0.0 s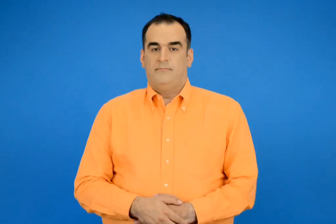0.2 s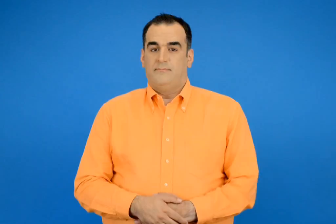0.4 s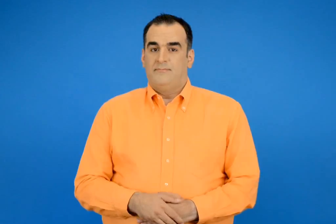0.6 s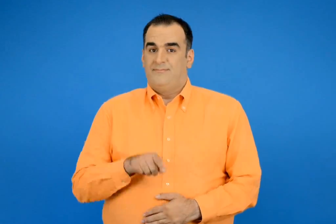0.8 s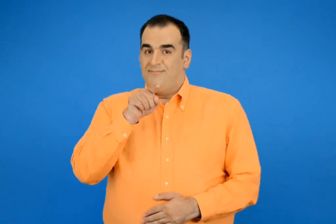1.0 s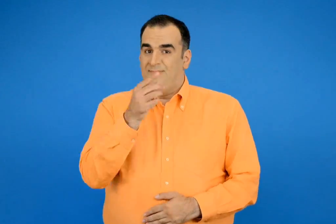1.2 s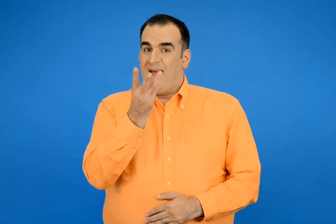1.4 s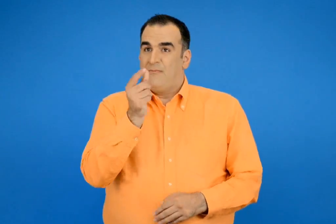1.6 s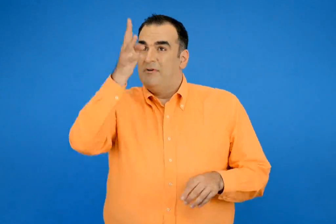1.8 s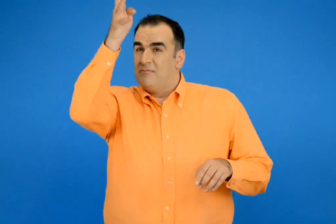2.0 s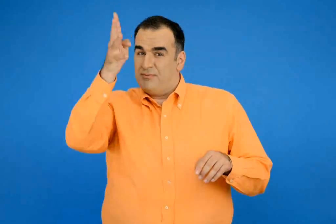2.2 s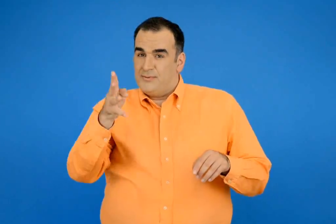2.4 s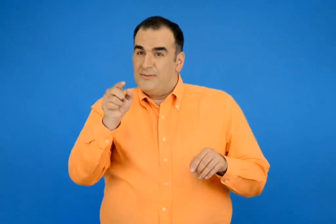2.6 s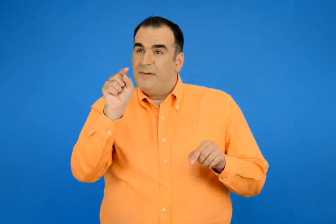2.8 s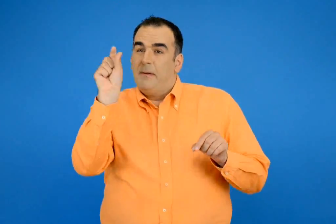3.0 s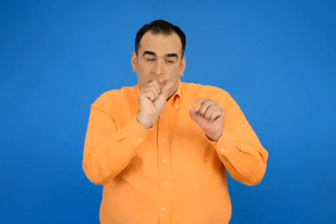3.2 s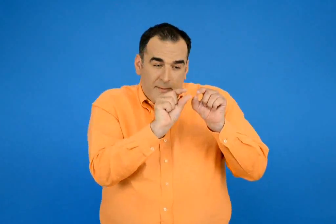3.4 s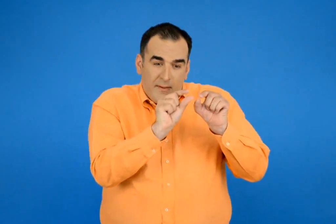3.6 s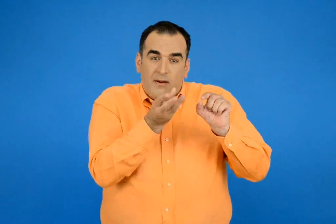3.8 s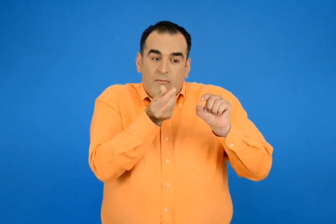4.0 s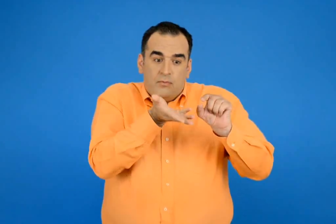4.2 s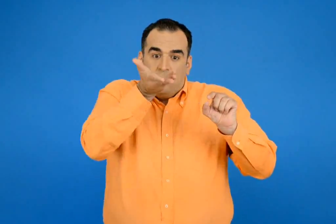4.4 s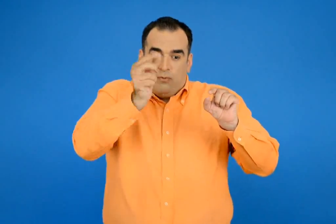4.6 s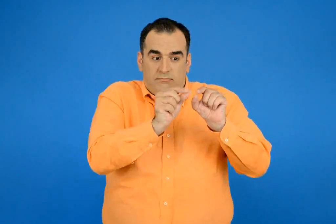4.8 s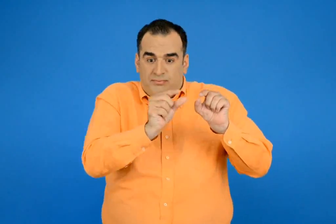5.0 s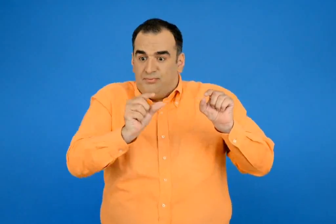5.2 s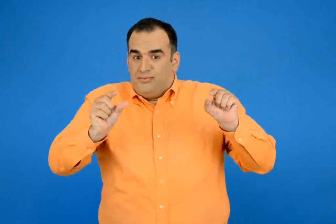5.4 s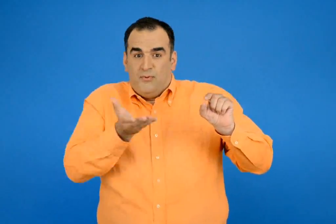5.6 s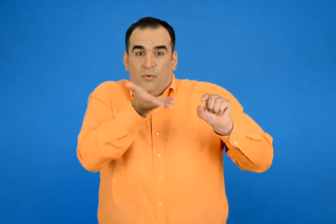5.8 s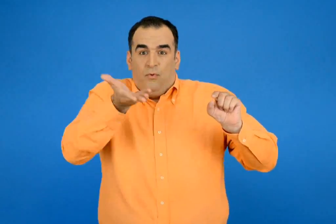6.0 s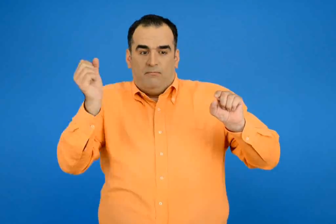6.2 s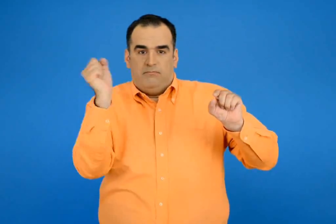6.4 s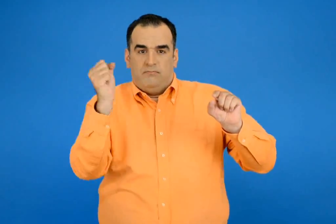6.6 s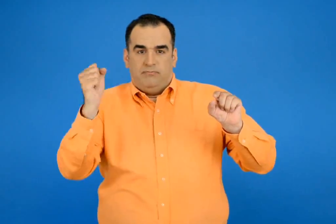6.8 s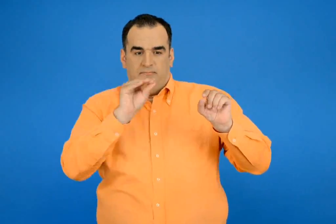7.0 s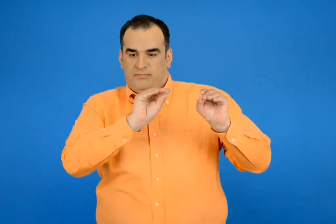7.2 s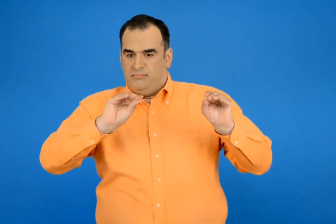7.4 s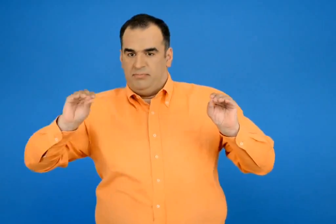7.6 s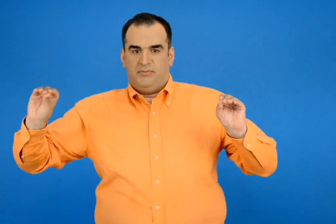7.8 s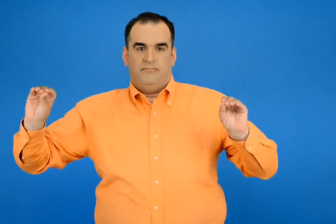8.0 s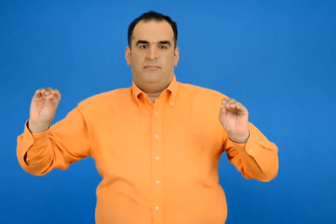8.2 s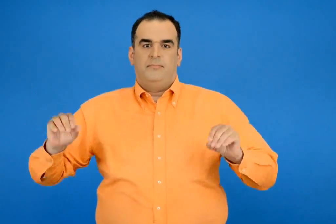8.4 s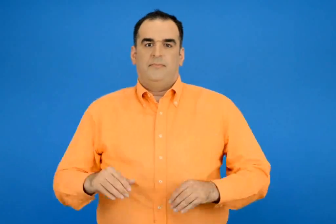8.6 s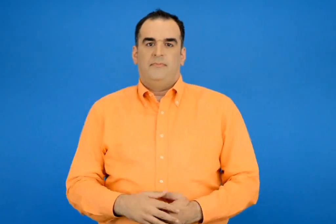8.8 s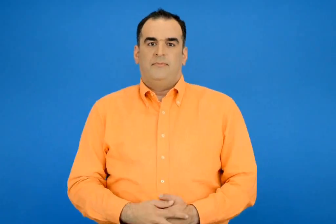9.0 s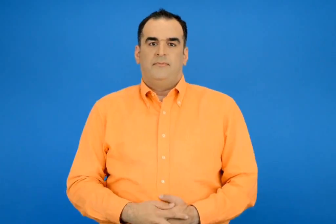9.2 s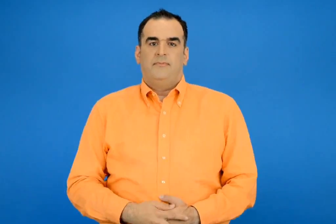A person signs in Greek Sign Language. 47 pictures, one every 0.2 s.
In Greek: τοποθετώ τους αριθμούς από τον μικρότερο στον μεγαλύτερο
